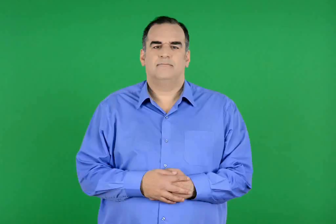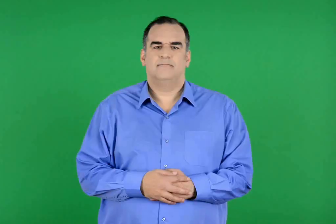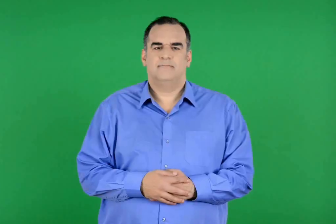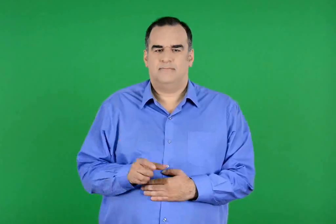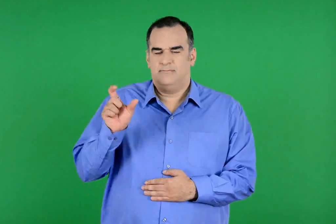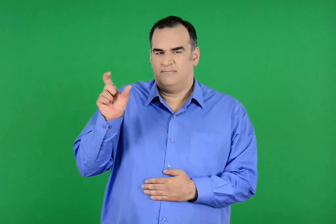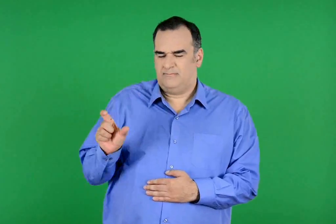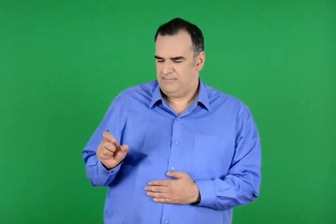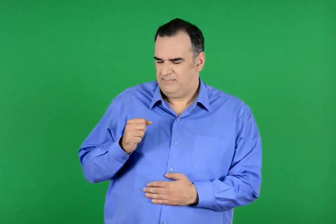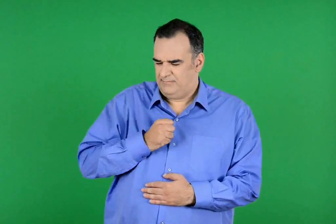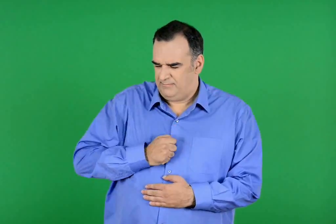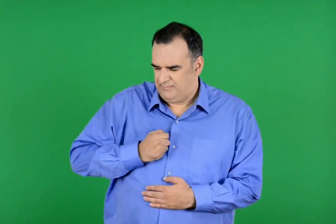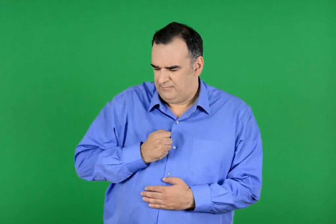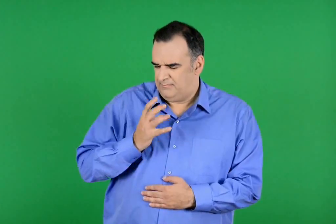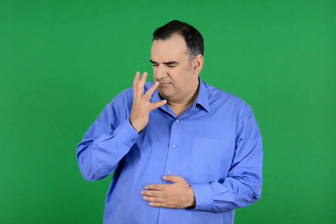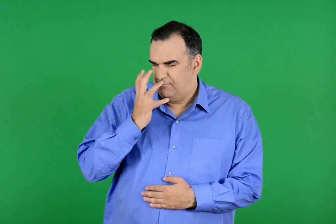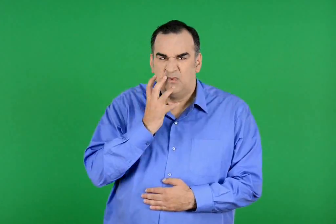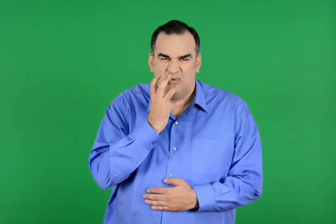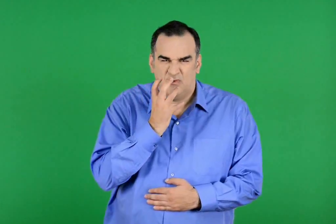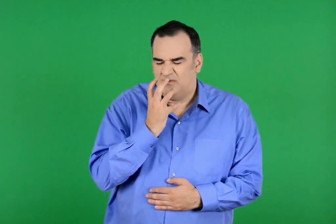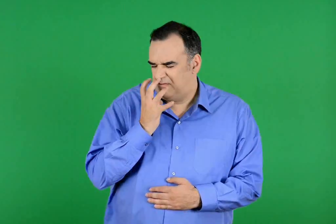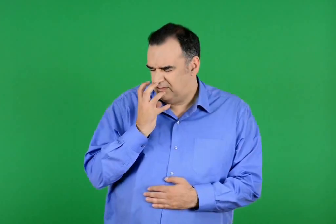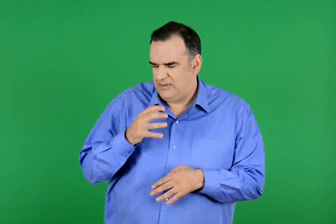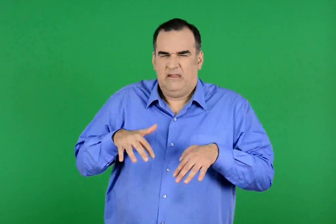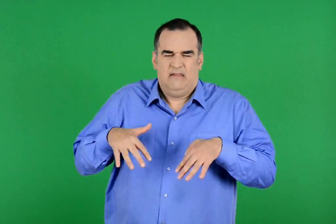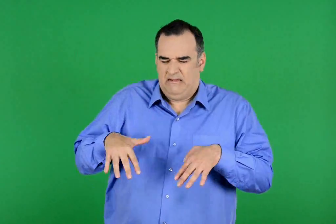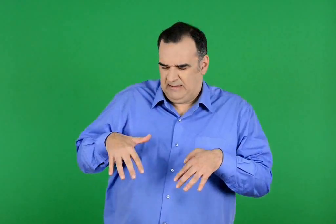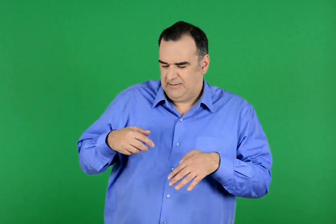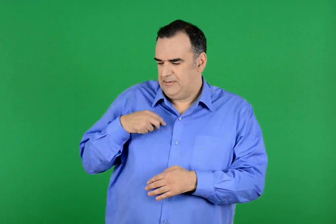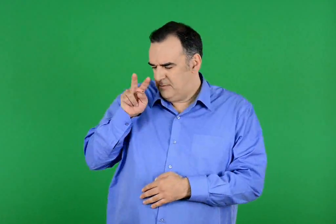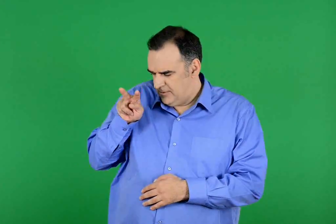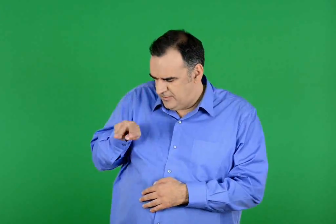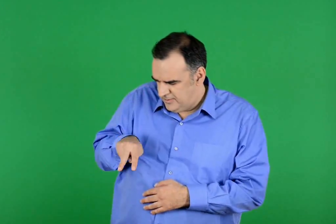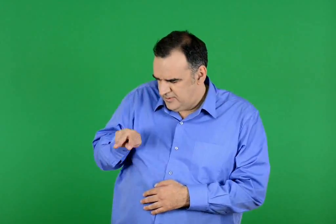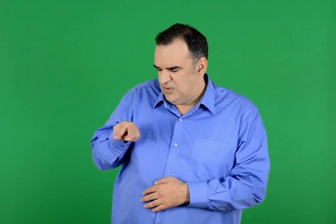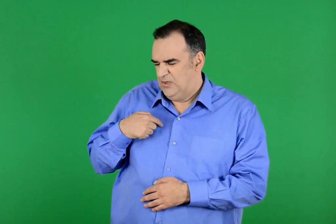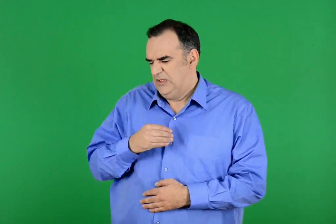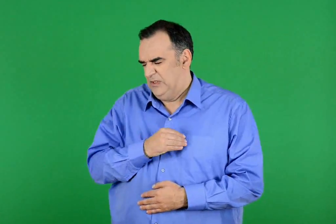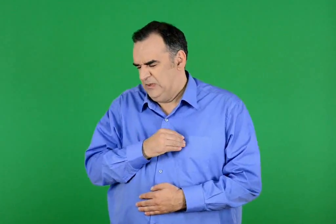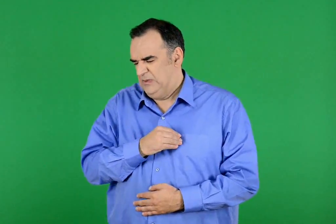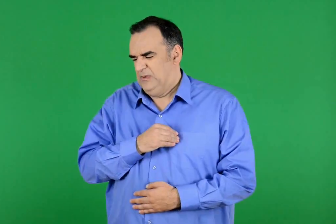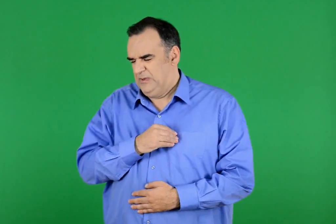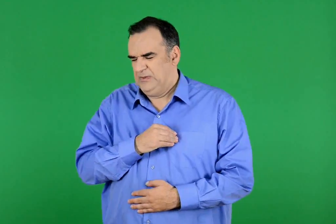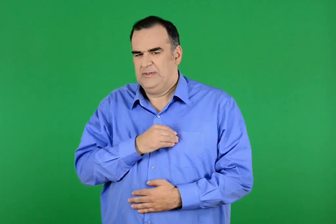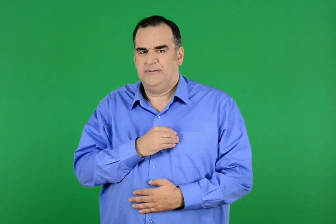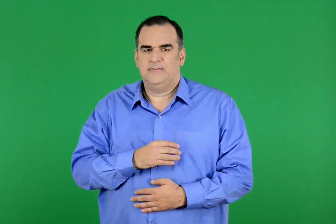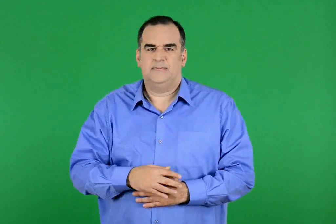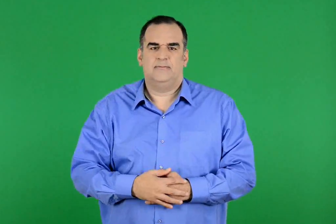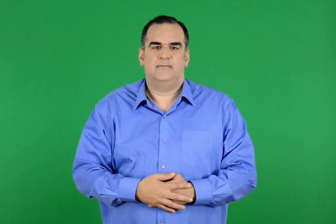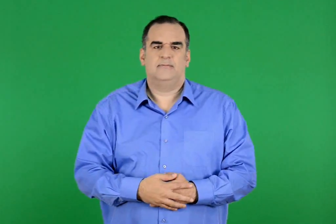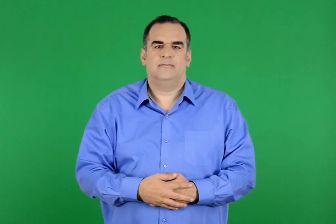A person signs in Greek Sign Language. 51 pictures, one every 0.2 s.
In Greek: πήγαινε να σκάσει σοβαρή και φοβισμένη όσο την καλοκοίταζα , τόσο τη συμπονούσα
